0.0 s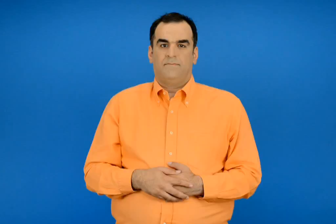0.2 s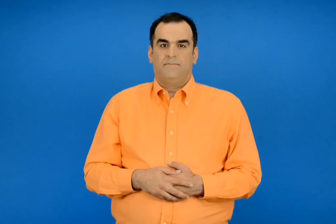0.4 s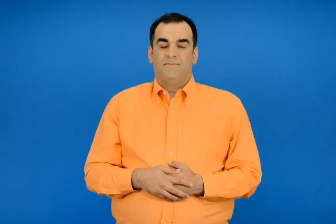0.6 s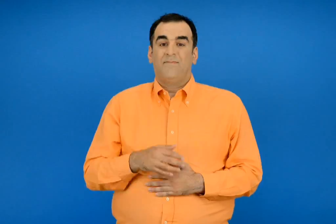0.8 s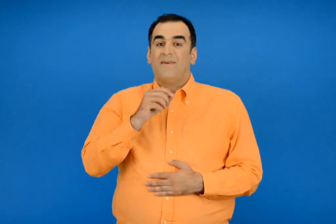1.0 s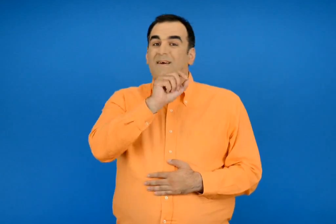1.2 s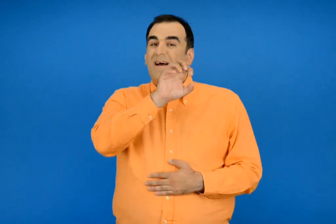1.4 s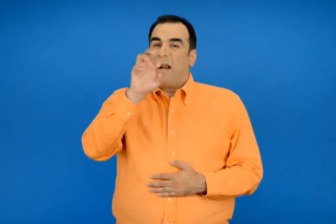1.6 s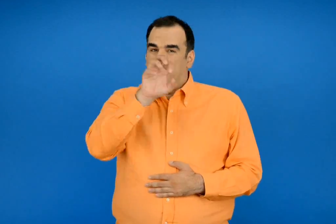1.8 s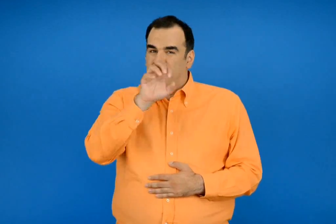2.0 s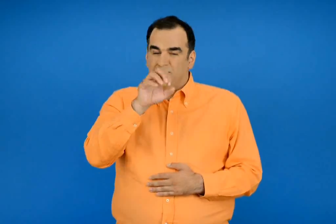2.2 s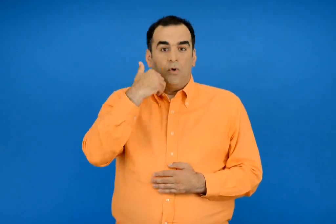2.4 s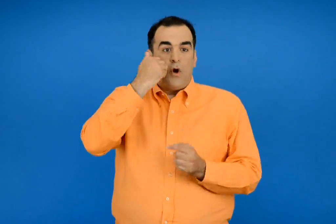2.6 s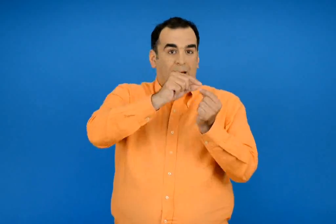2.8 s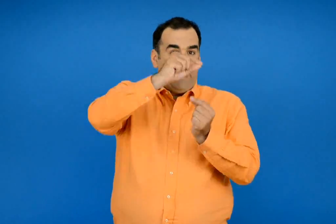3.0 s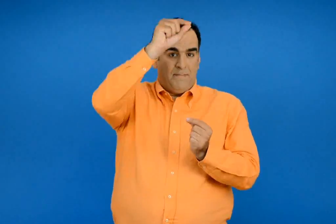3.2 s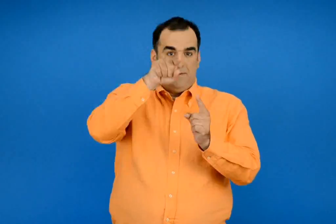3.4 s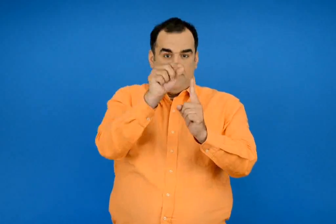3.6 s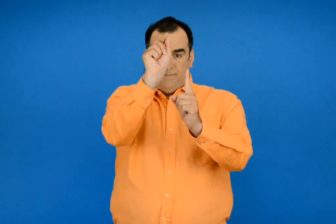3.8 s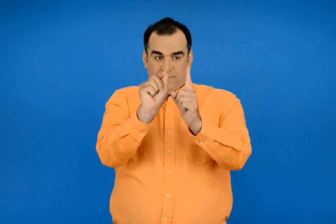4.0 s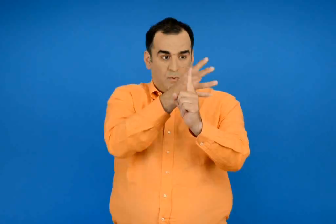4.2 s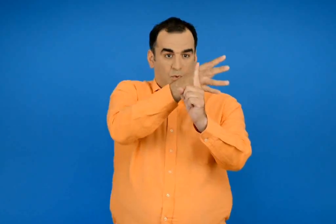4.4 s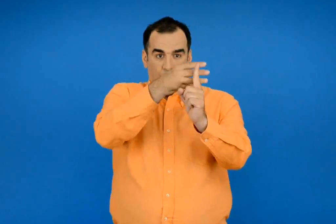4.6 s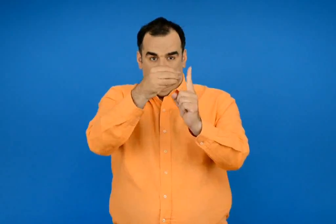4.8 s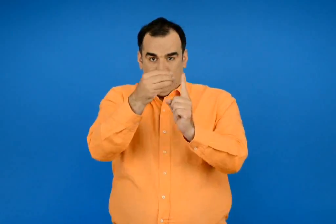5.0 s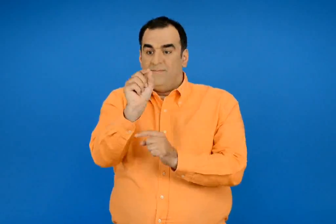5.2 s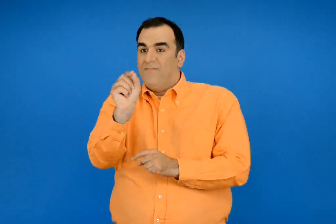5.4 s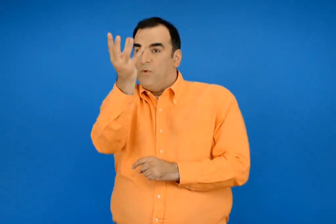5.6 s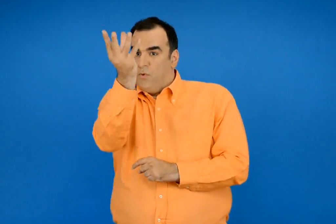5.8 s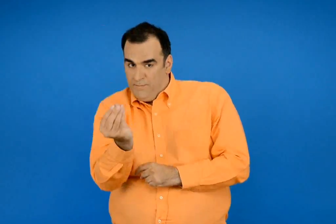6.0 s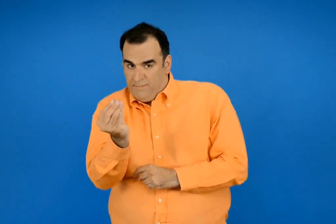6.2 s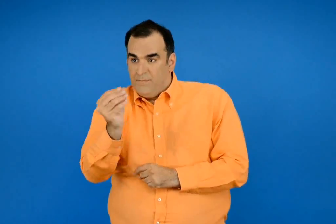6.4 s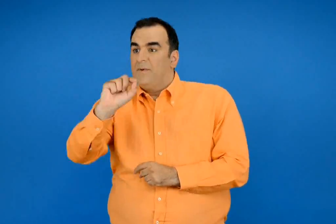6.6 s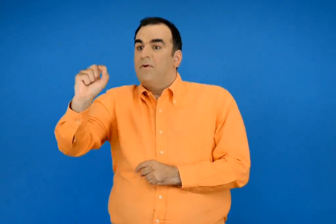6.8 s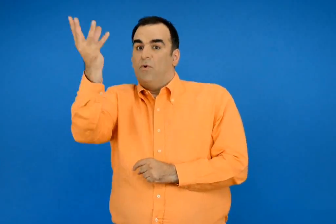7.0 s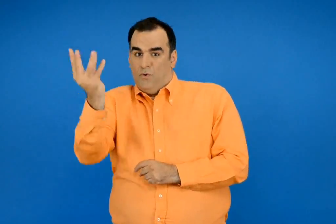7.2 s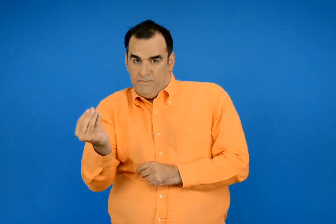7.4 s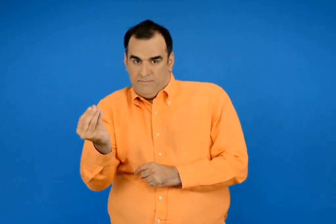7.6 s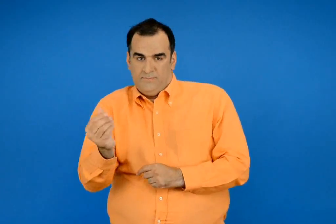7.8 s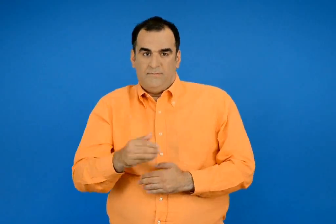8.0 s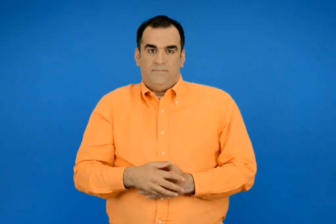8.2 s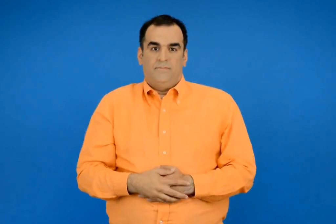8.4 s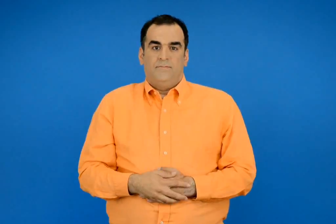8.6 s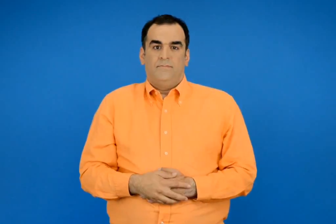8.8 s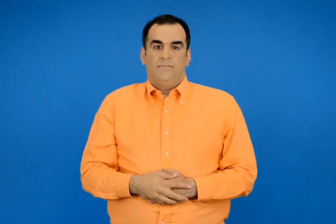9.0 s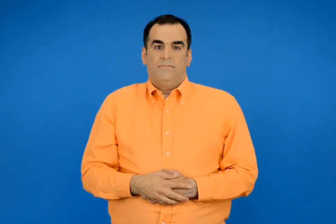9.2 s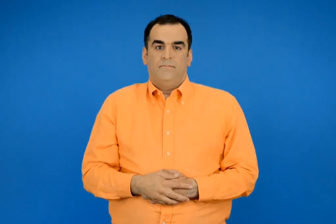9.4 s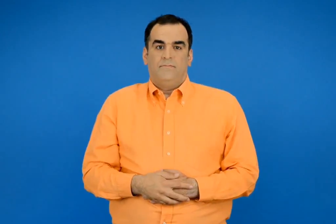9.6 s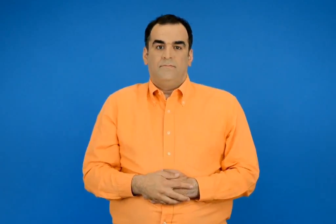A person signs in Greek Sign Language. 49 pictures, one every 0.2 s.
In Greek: χαράζω με το χέρι για να συμπληρώσω τα γράμματα τα γράμματα είναι συμμετρικά ως προς την κόκκινη γραμμή
